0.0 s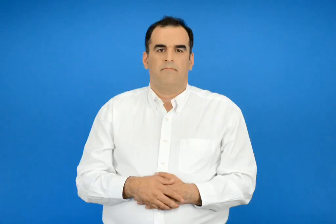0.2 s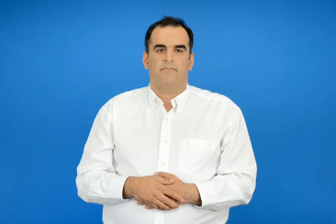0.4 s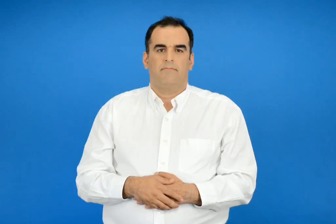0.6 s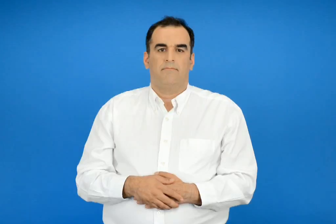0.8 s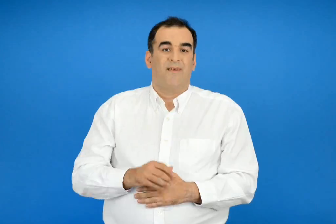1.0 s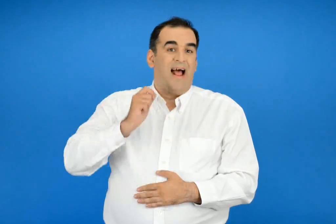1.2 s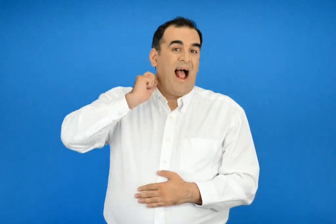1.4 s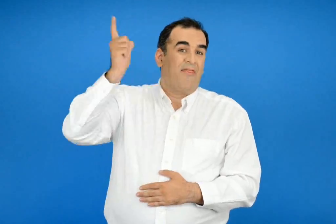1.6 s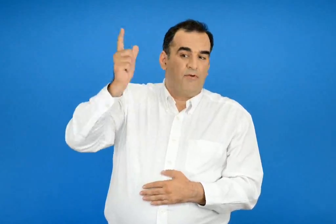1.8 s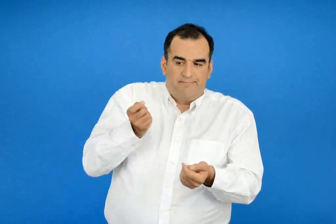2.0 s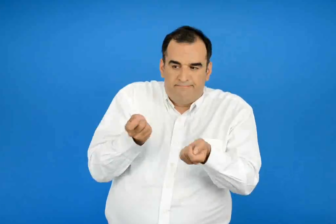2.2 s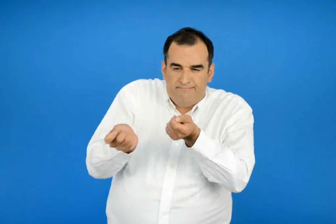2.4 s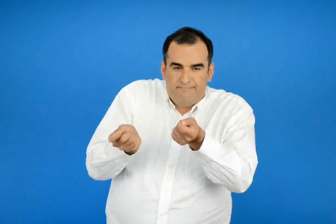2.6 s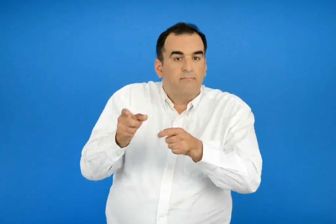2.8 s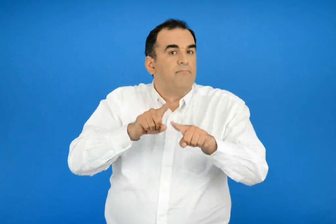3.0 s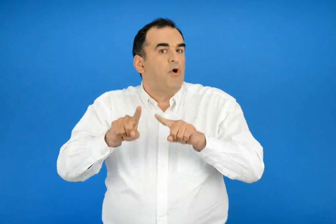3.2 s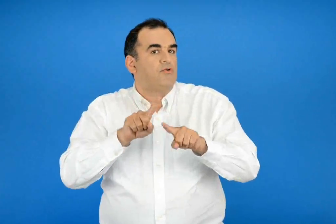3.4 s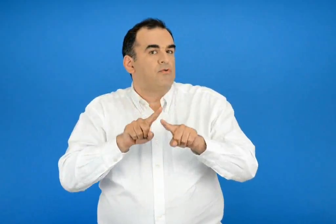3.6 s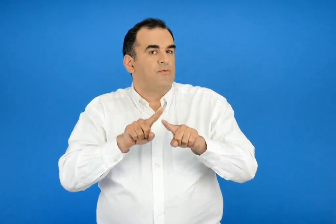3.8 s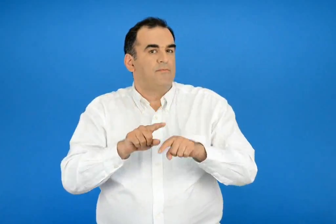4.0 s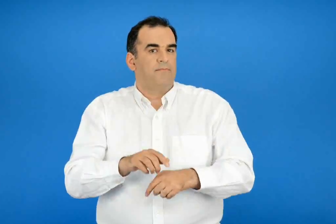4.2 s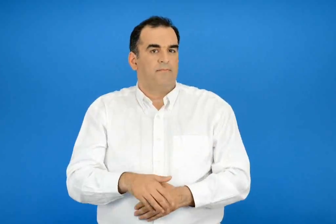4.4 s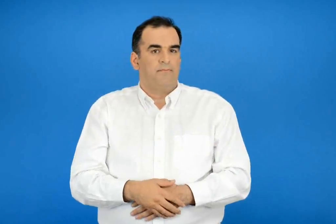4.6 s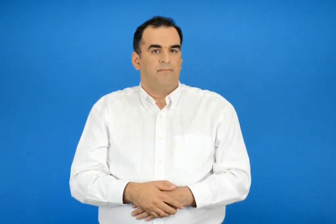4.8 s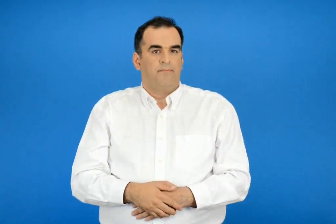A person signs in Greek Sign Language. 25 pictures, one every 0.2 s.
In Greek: ποιός κάνει την εκδήλωση ;
